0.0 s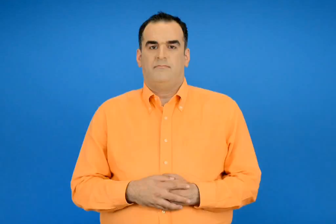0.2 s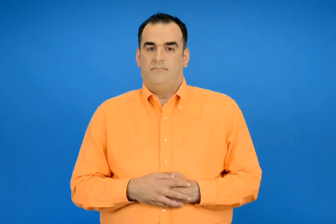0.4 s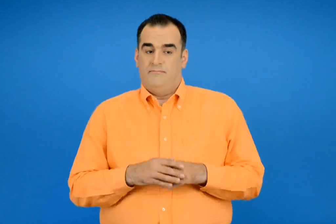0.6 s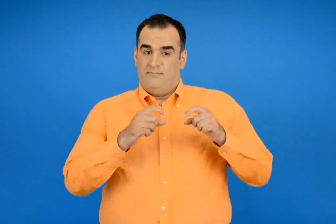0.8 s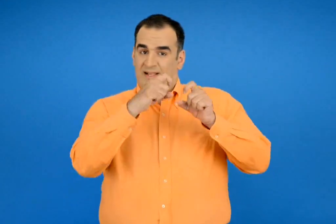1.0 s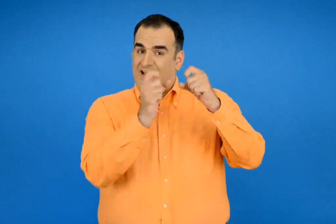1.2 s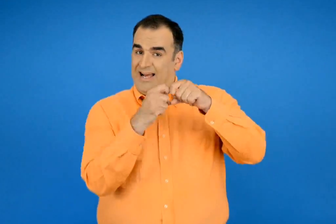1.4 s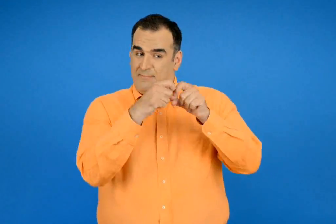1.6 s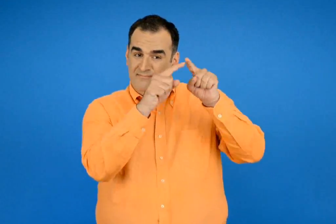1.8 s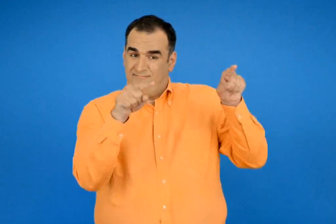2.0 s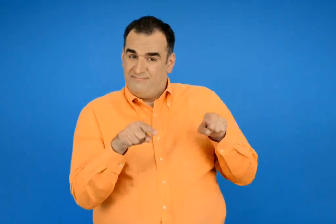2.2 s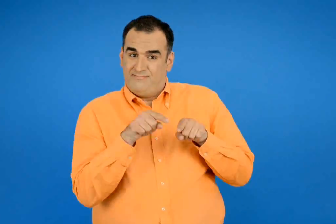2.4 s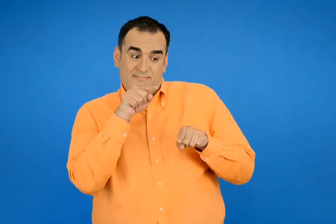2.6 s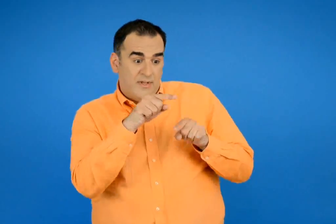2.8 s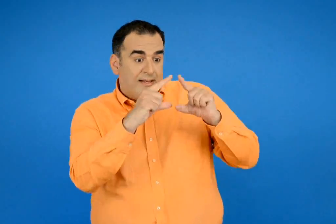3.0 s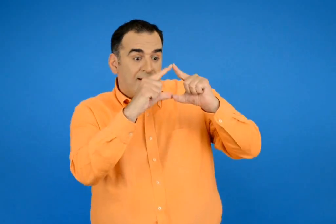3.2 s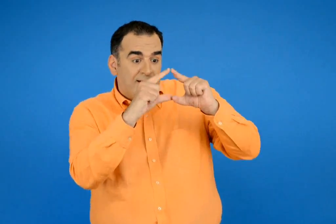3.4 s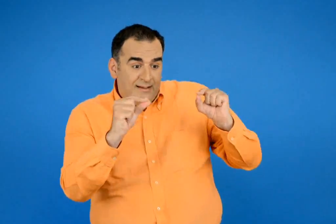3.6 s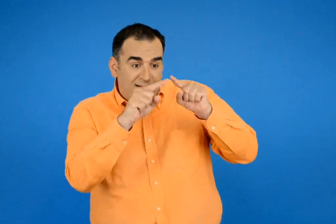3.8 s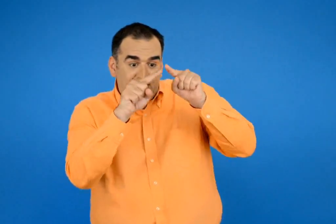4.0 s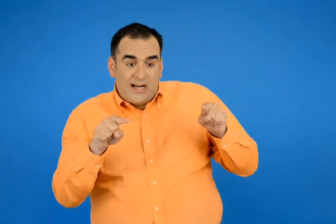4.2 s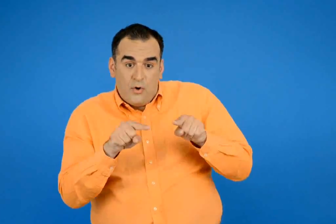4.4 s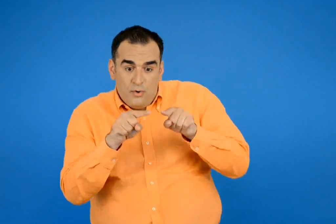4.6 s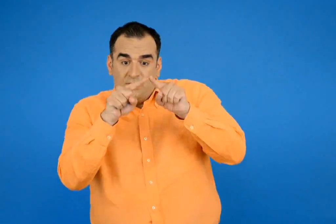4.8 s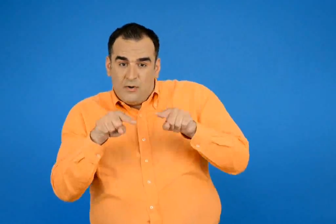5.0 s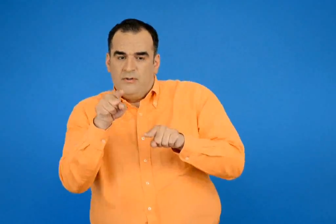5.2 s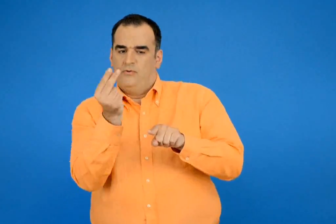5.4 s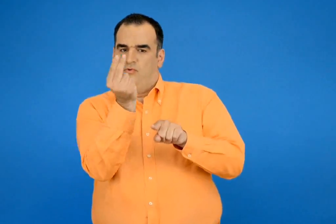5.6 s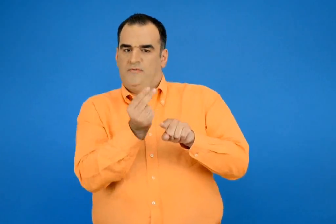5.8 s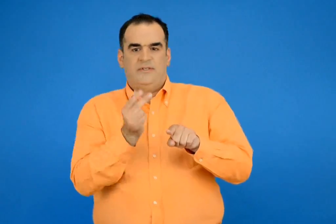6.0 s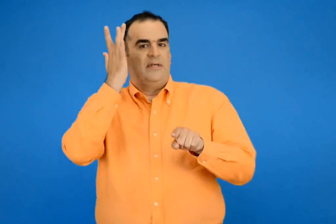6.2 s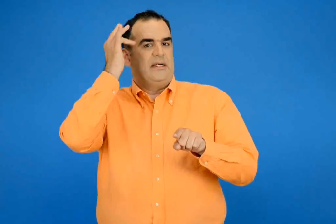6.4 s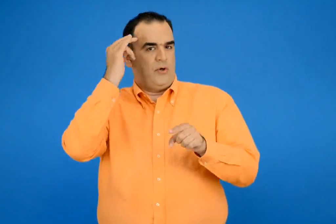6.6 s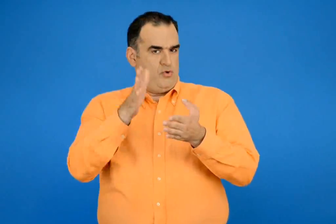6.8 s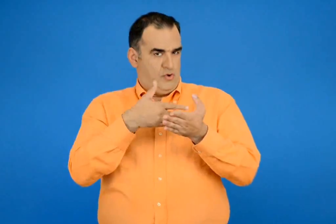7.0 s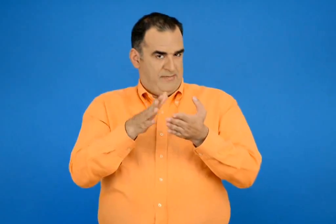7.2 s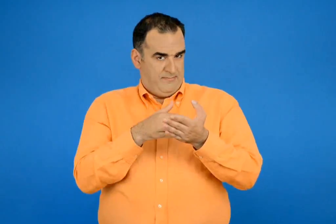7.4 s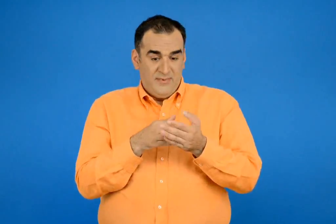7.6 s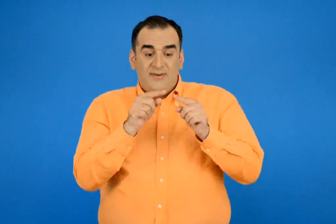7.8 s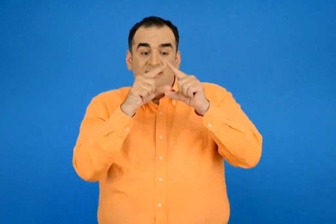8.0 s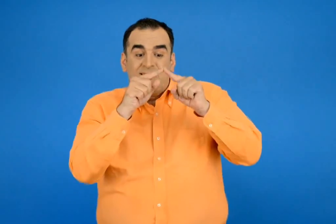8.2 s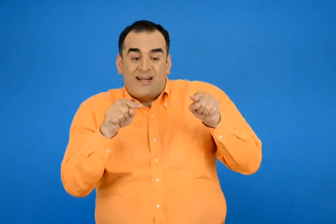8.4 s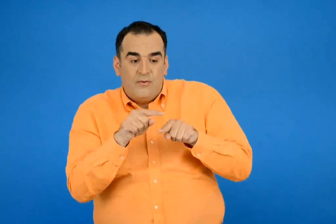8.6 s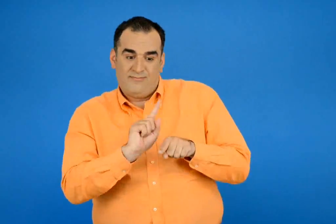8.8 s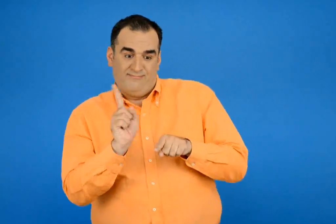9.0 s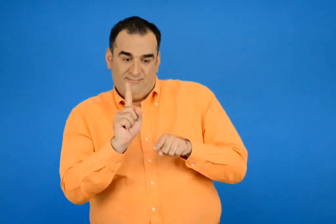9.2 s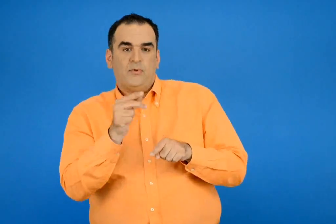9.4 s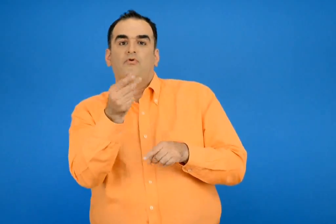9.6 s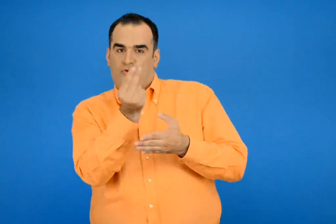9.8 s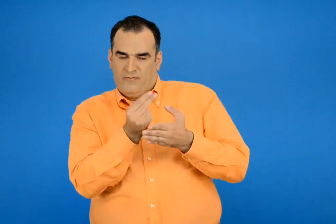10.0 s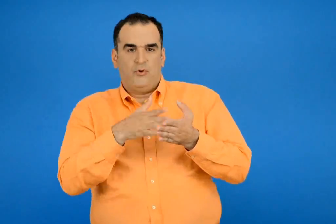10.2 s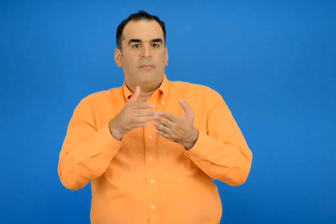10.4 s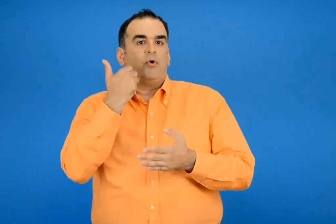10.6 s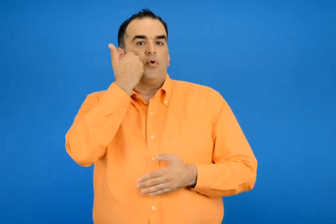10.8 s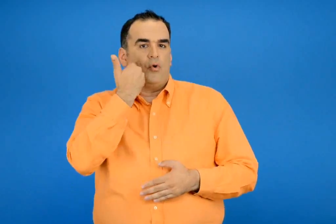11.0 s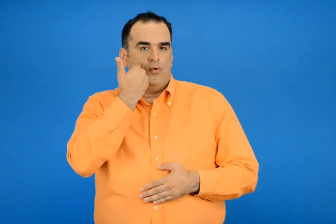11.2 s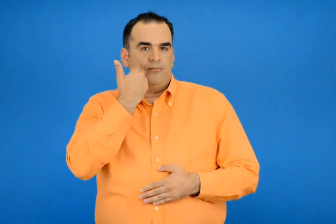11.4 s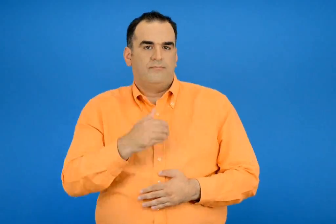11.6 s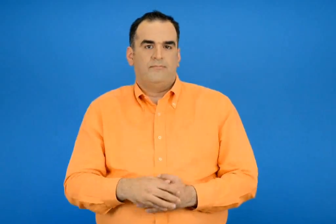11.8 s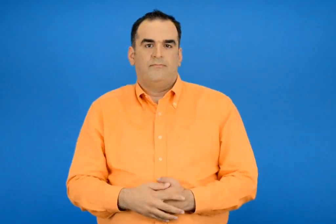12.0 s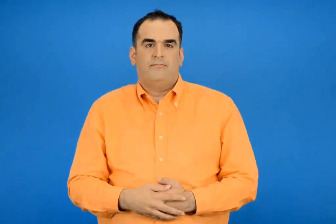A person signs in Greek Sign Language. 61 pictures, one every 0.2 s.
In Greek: χρωματίζω με κίτρινο τα κομμάτια του ταγκραμ που είναι τρίγωνα και με κόκκινο τα κομμάτια που δεν είναι τρίγωνα
